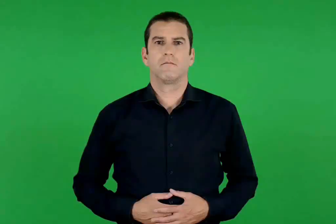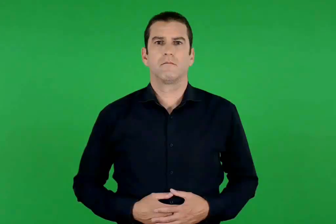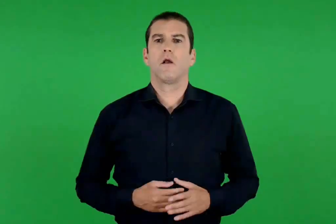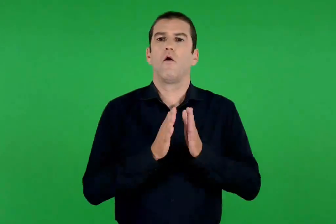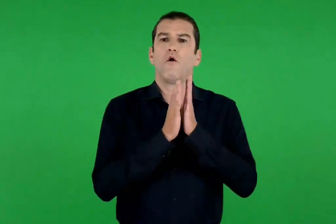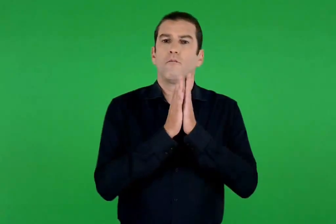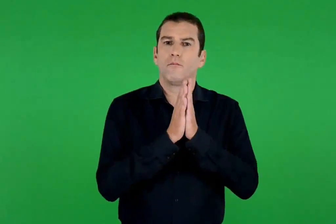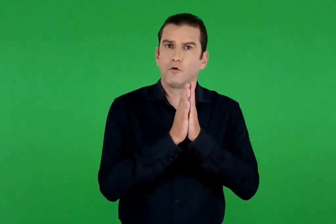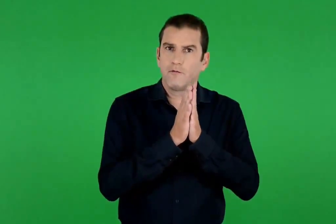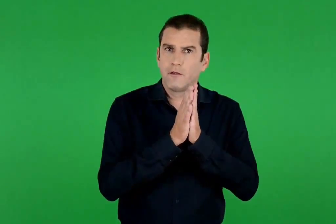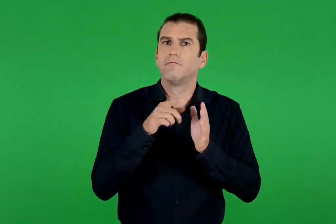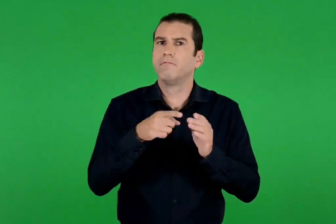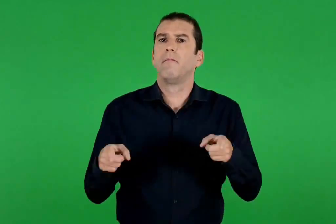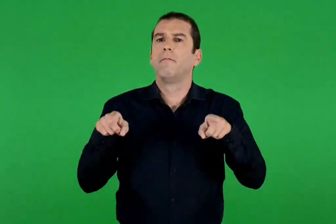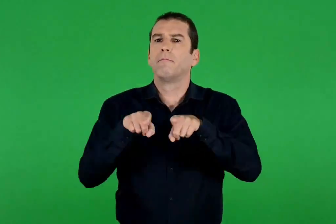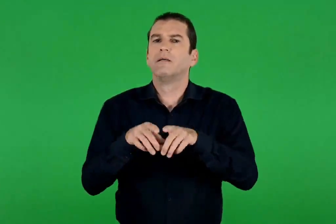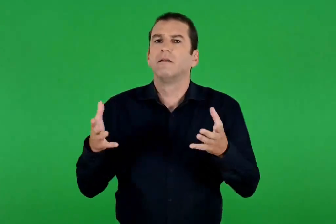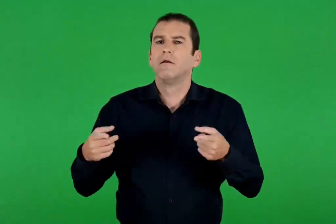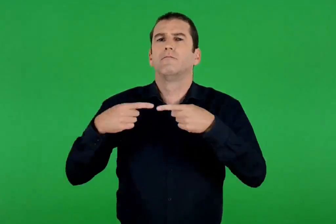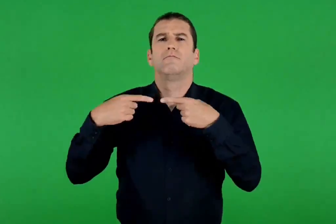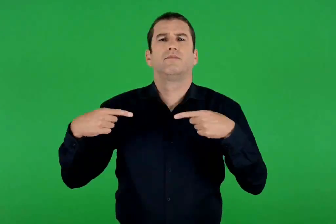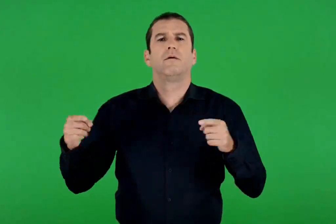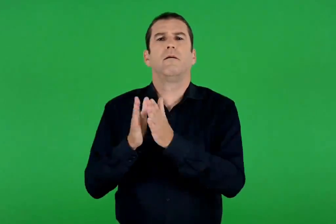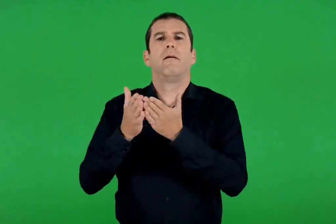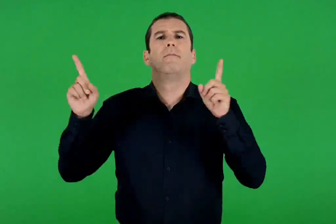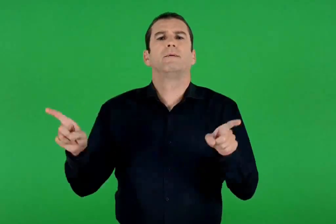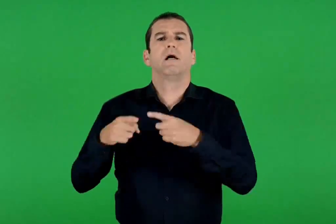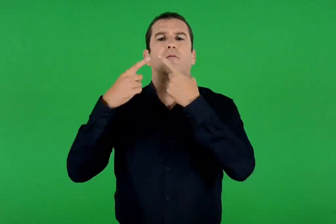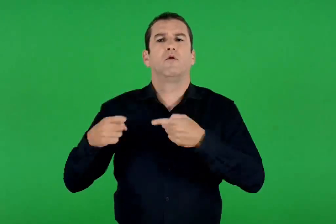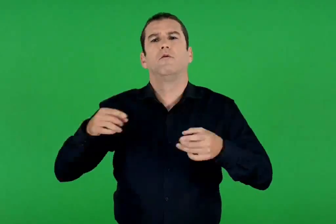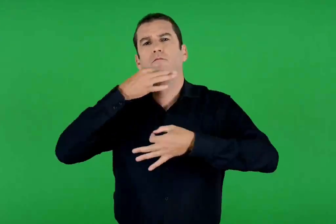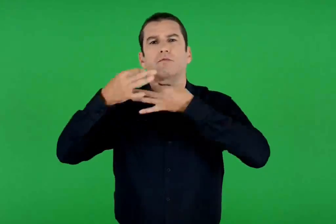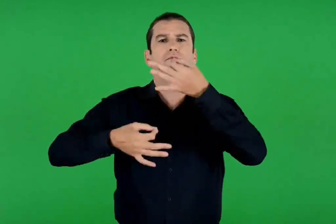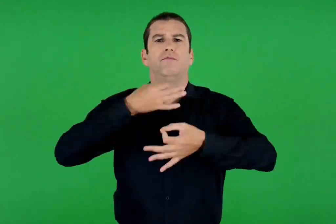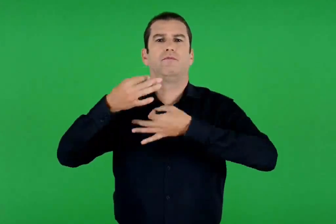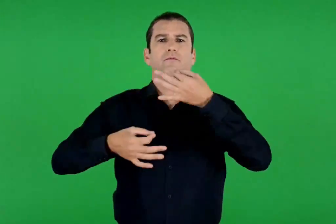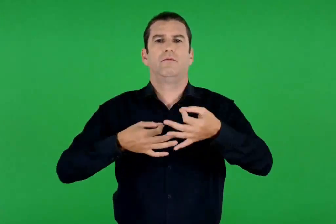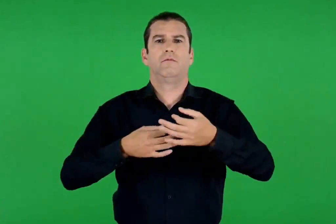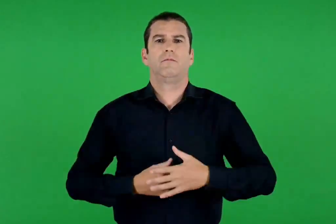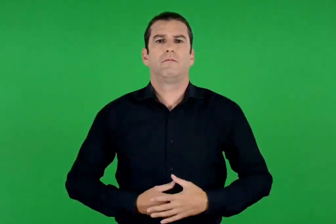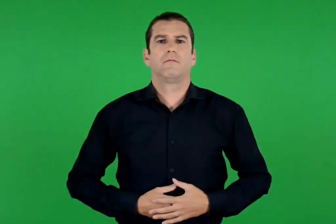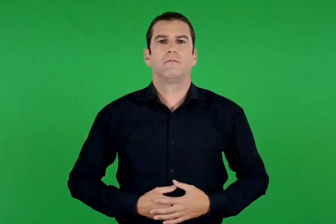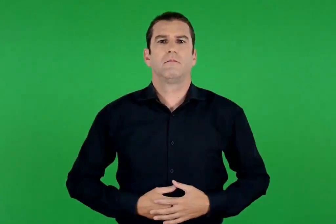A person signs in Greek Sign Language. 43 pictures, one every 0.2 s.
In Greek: την προσευχή , που συνοδεύεται με την απαγγελία διάφορων ψαλμών
